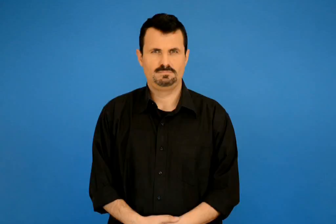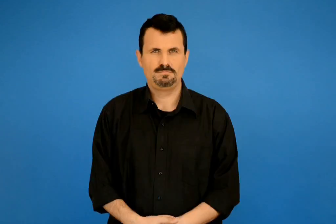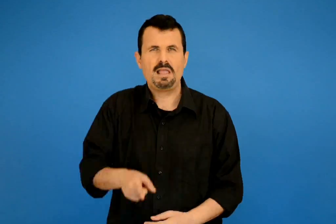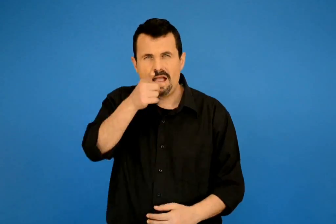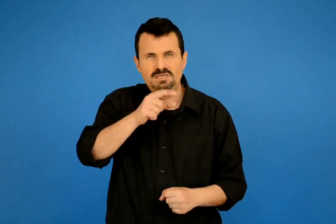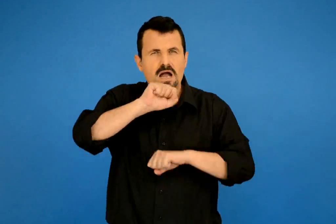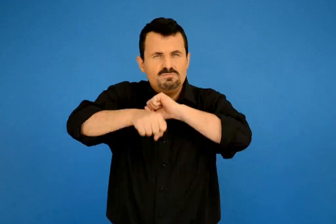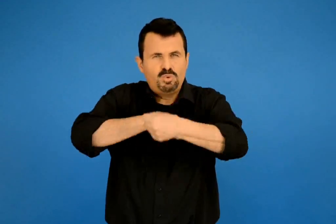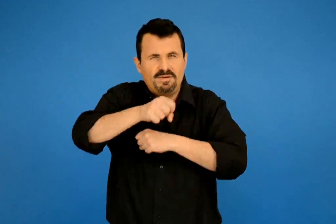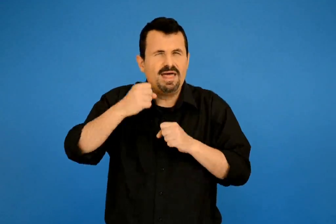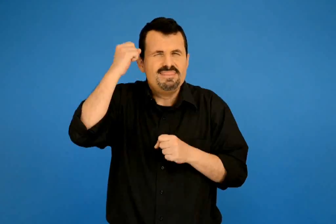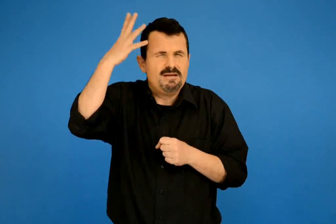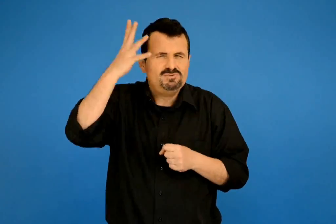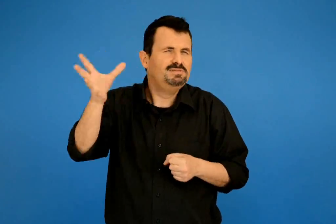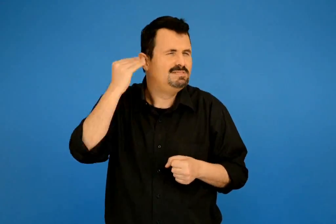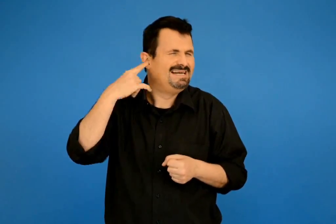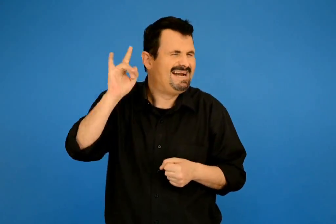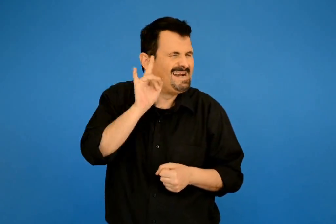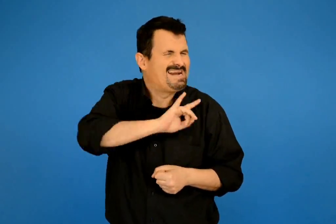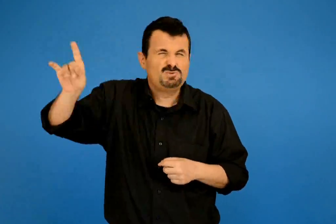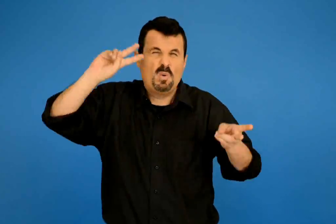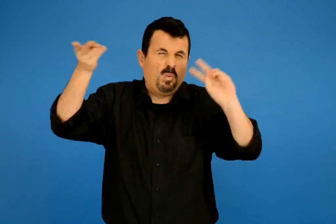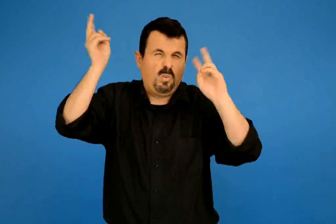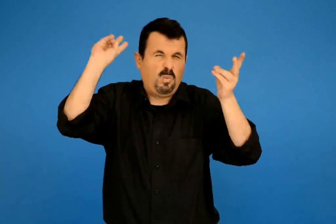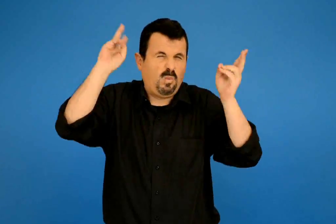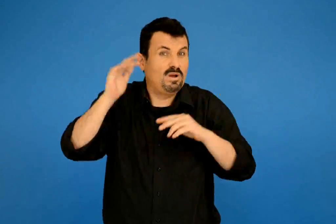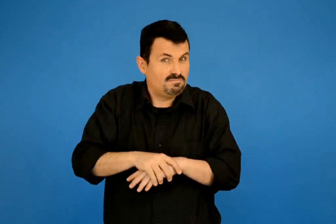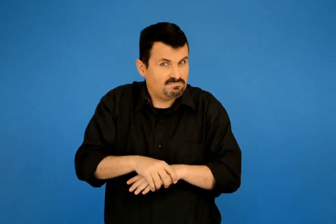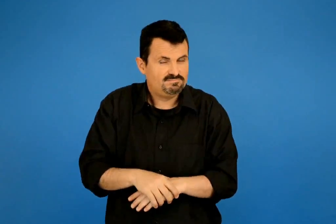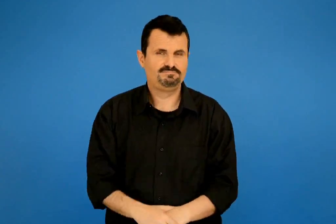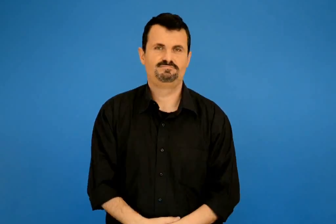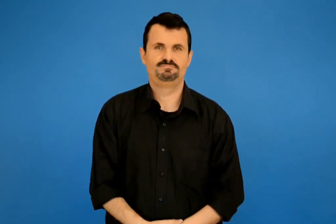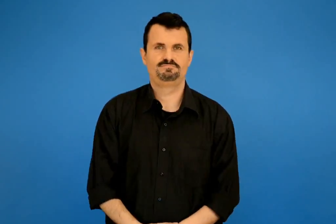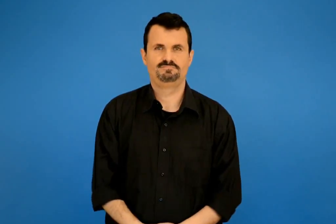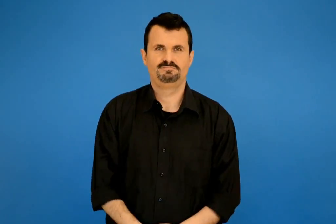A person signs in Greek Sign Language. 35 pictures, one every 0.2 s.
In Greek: προσπάθησε να θυμηθείς ήχους που άκουσες όταν φυσούσε αέρας
